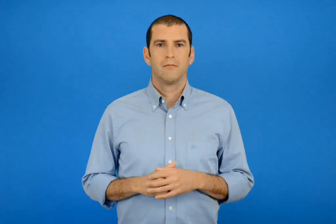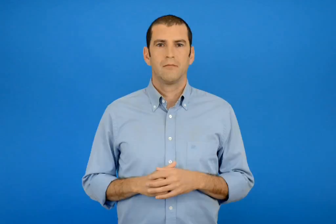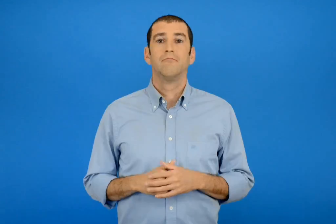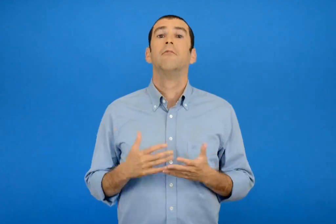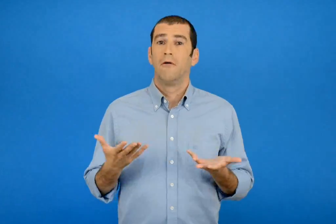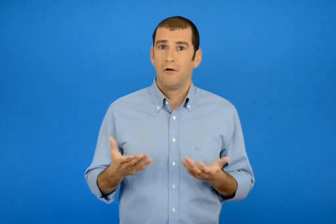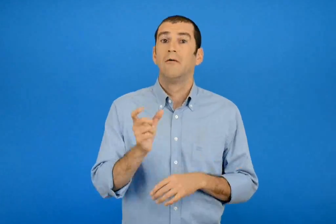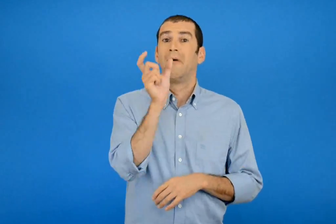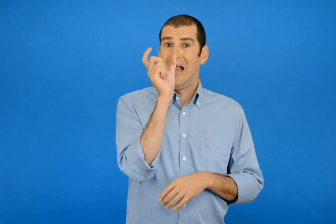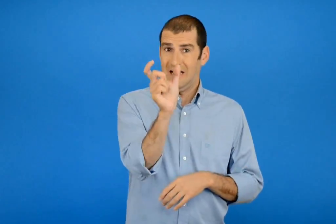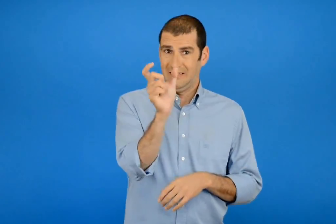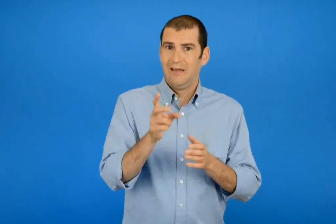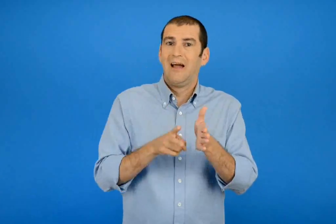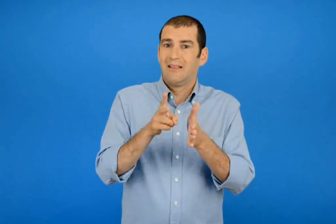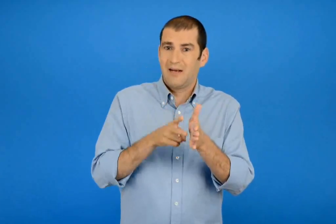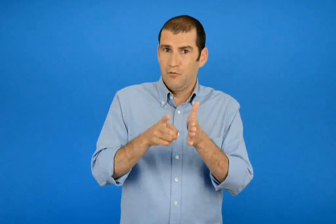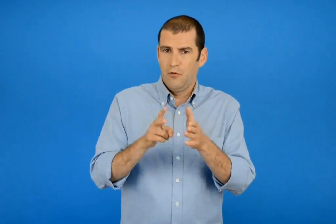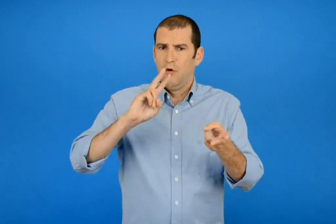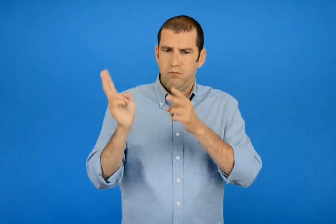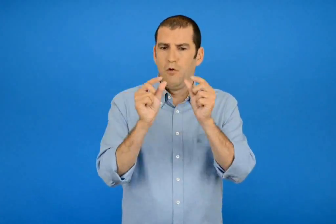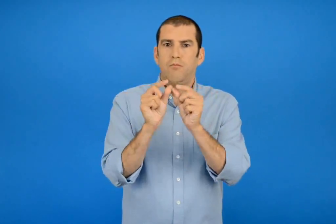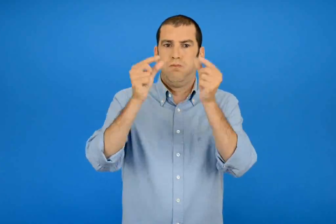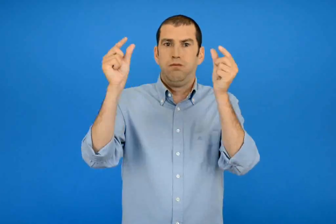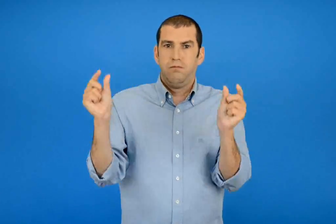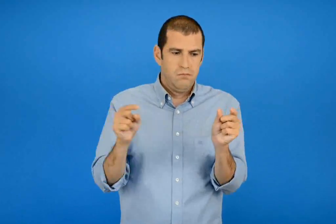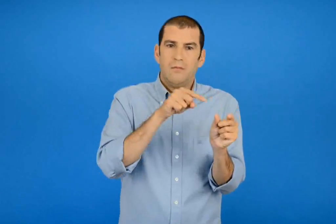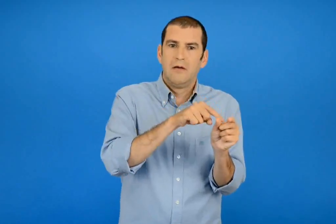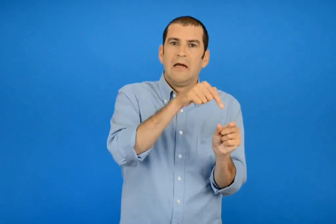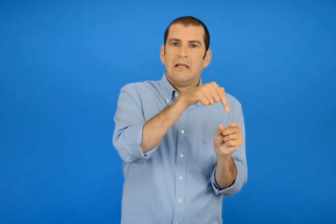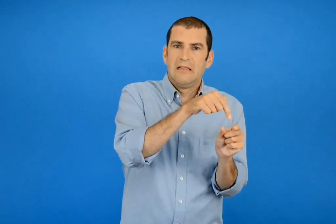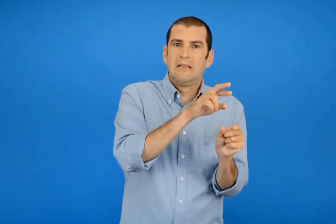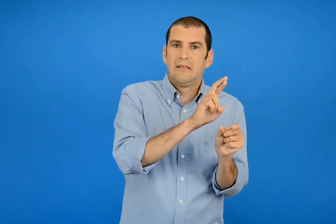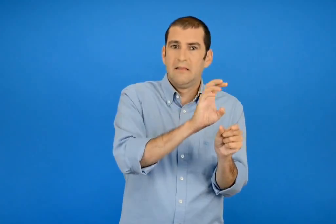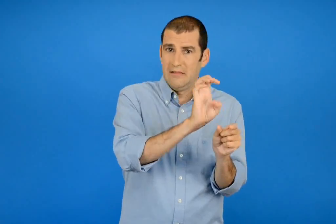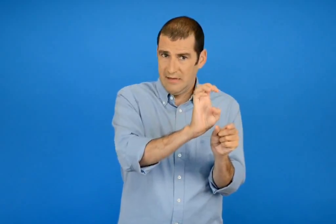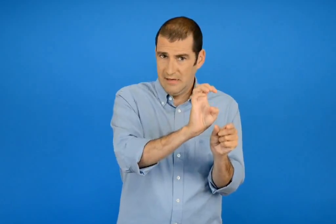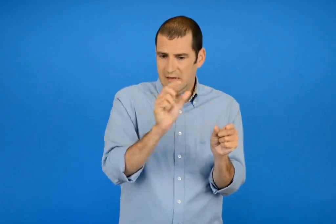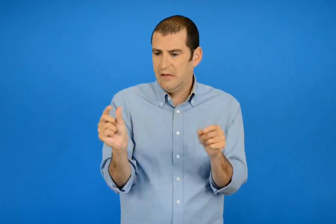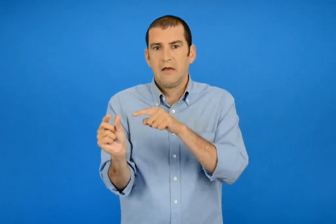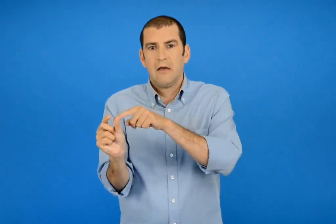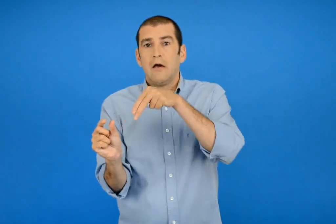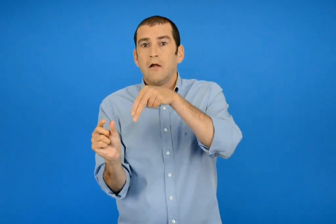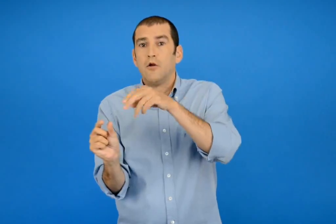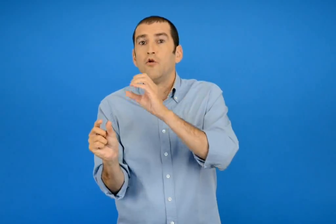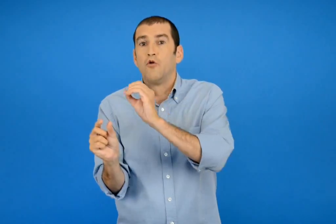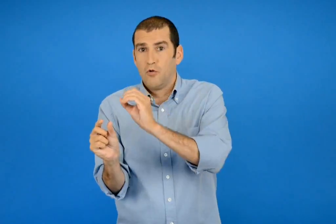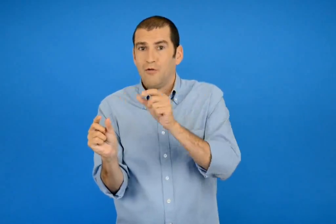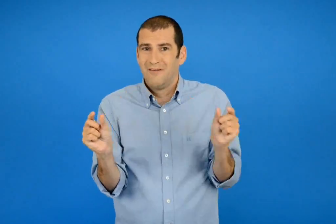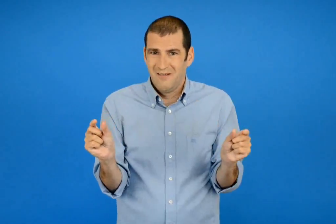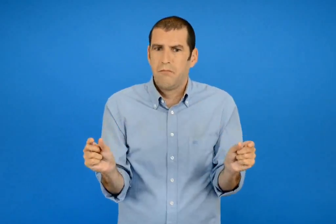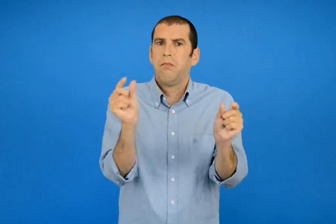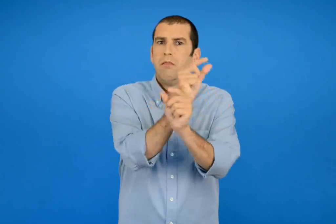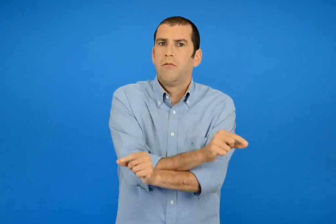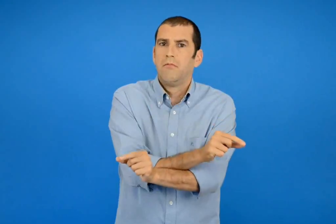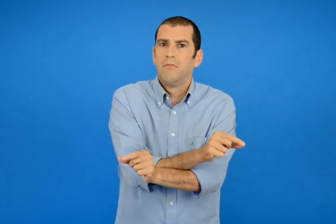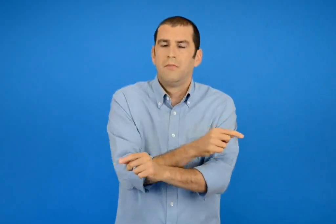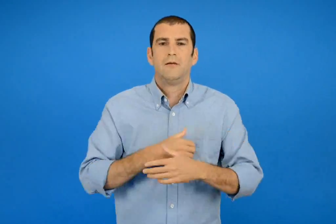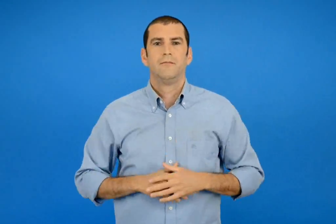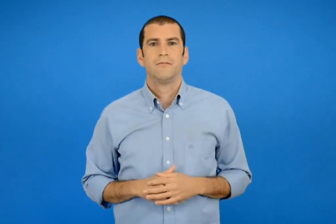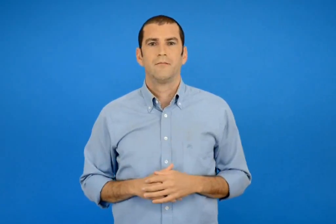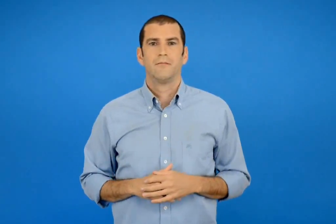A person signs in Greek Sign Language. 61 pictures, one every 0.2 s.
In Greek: έτσι τη λέξη τρένο την κόβει σε δύο συλλαβές τρε νο και μετά αλλάζει τη θέση τους νο τρε
